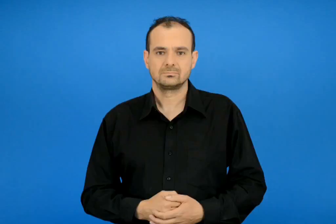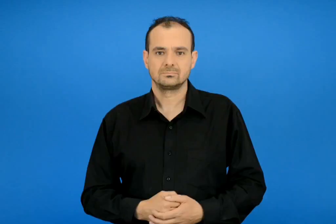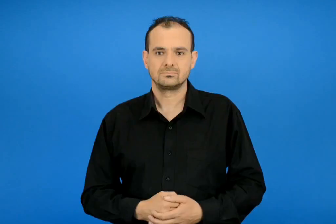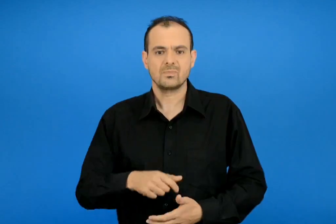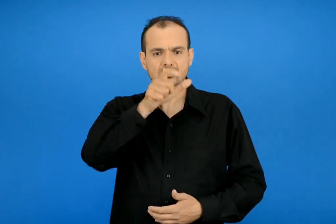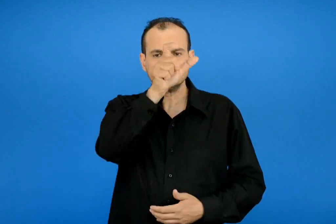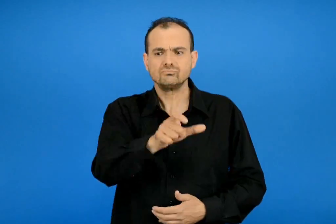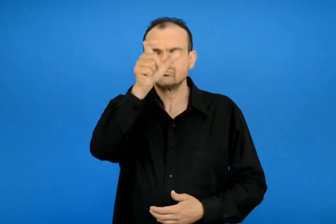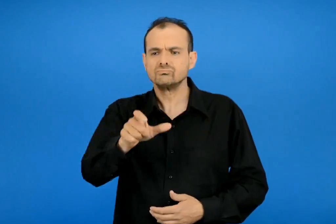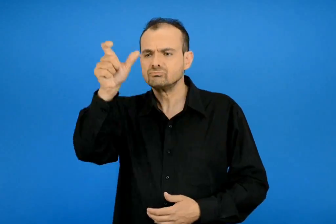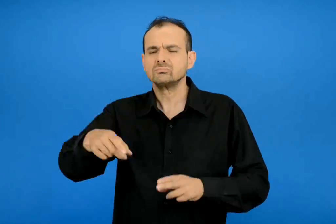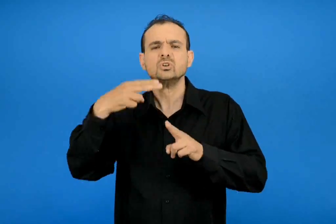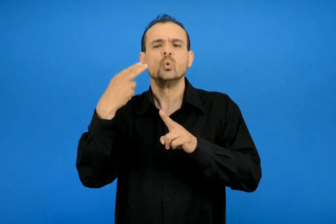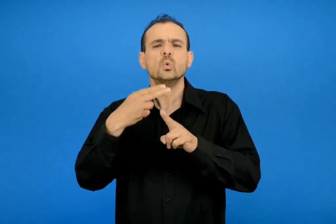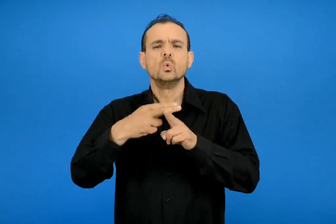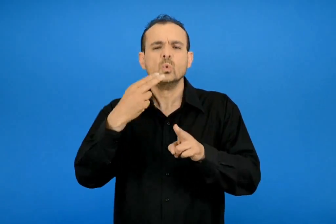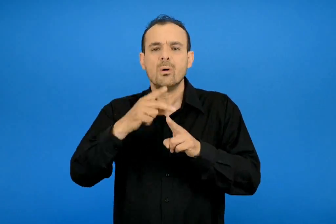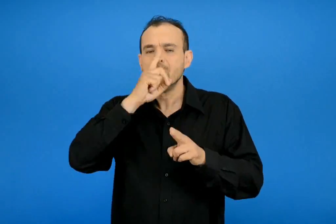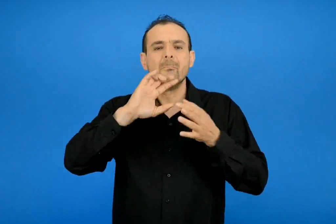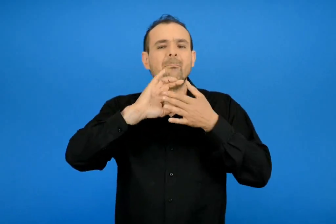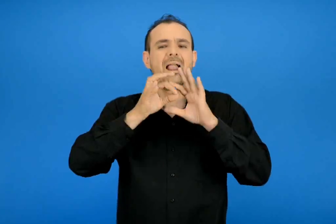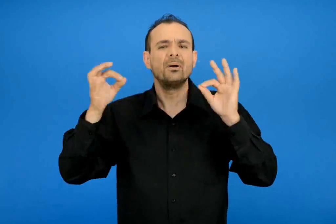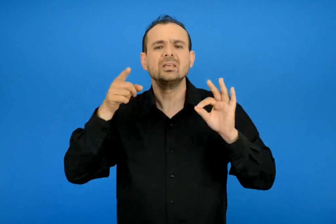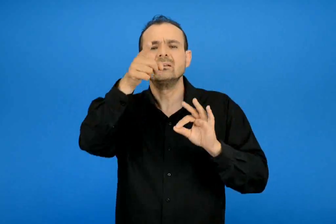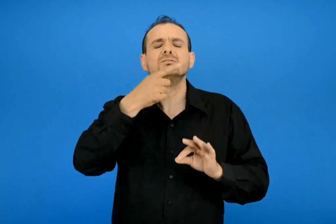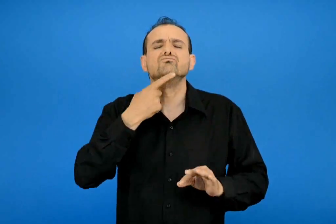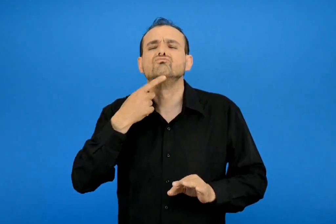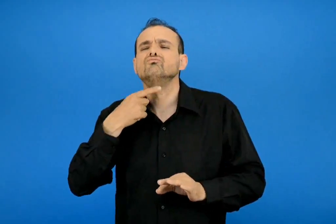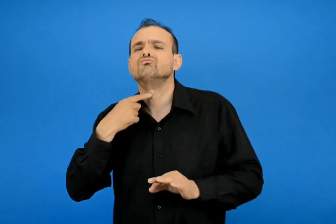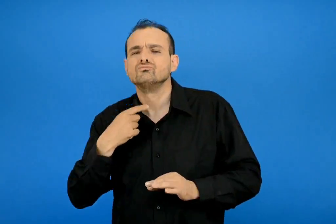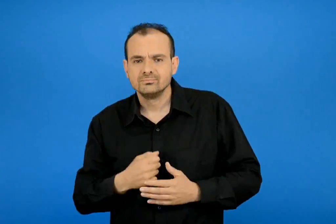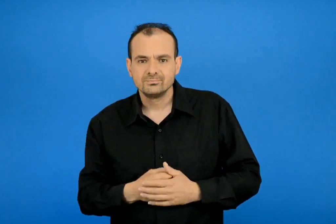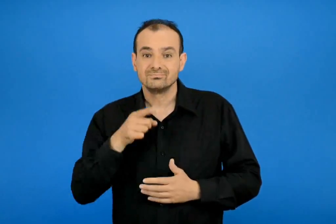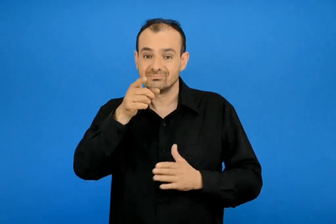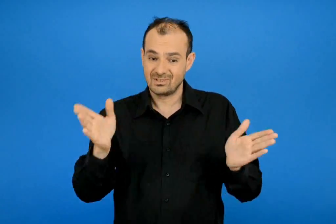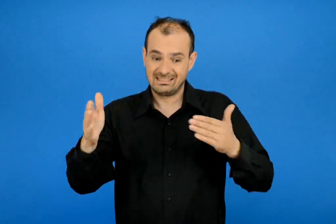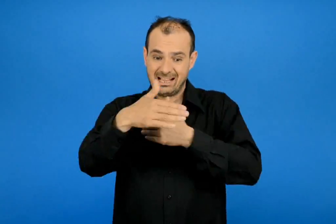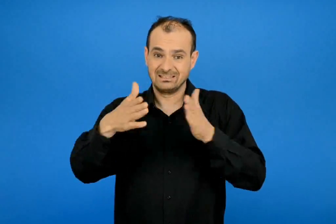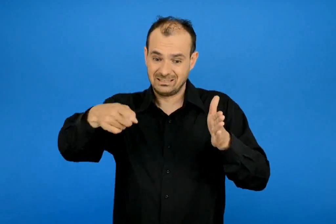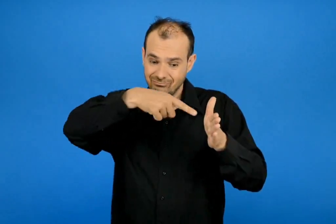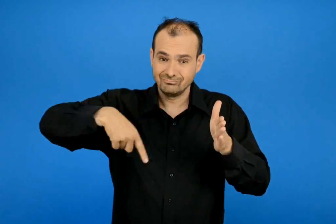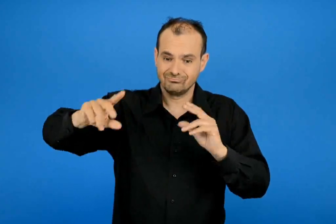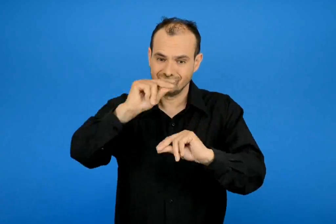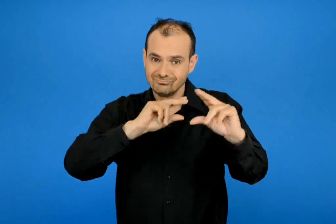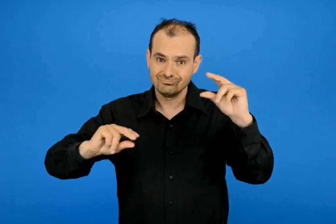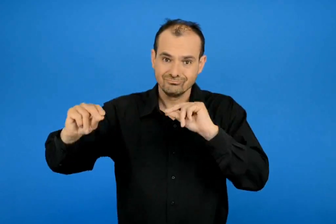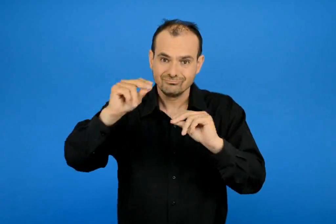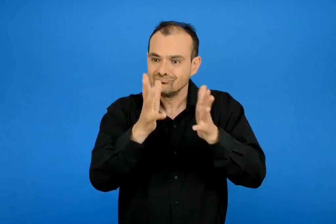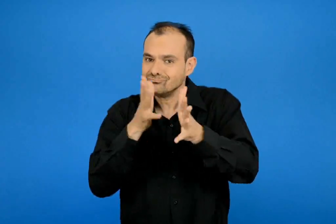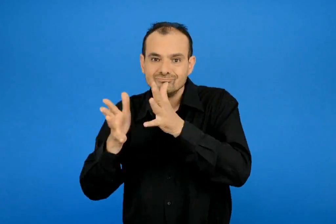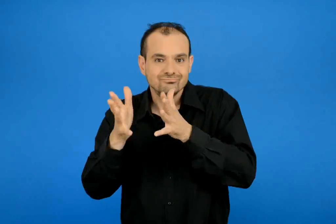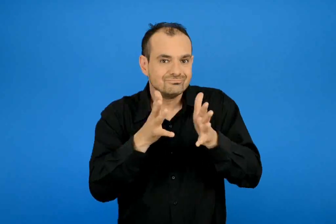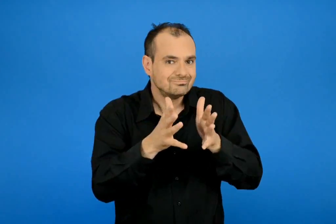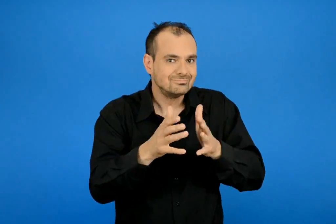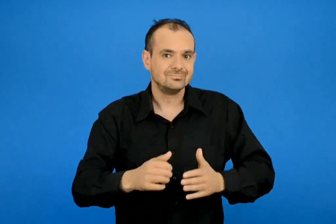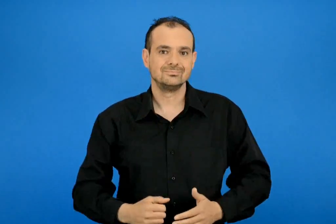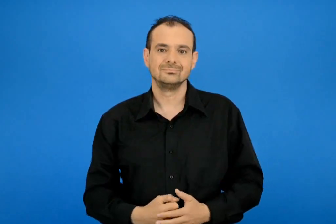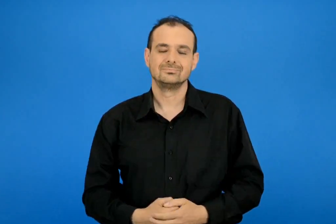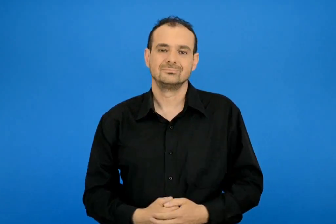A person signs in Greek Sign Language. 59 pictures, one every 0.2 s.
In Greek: συζητήστε στην τάξη για τους ήρωες των παραμυθιών που προτιμάτε
